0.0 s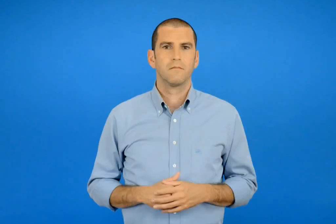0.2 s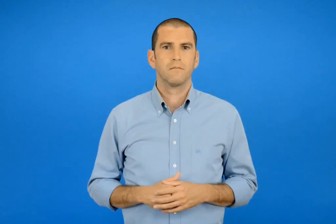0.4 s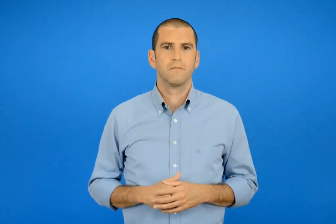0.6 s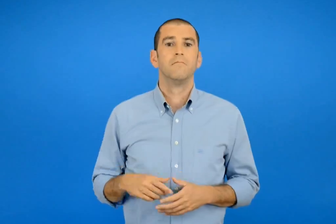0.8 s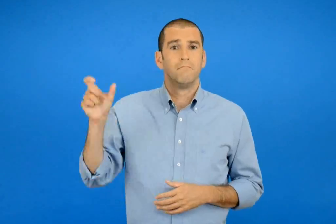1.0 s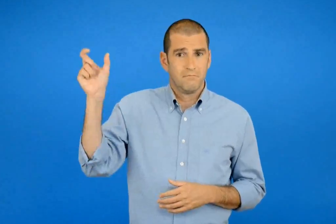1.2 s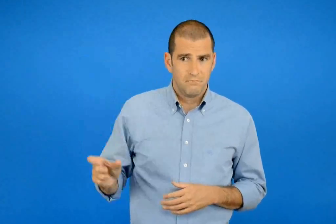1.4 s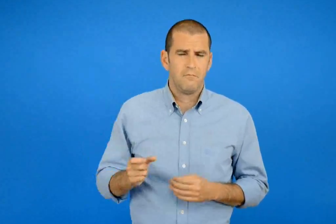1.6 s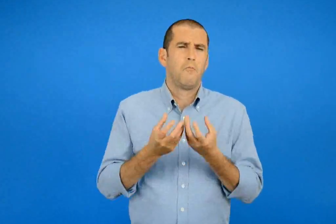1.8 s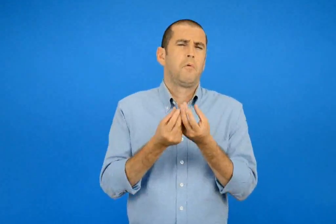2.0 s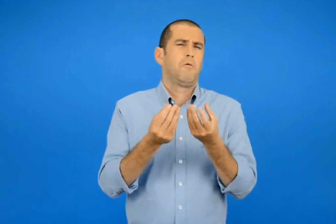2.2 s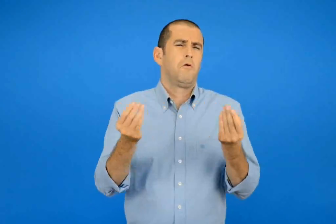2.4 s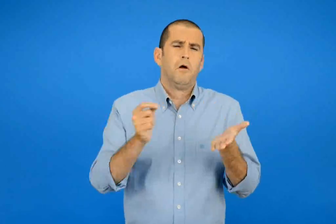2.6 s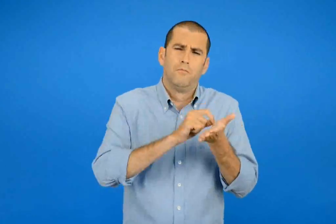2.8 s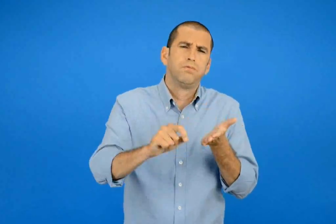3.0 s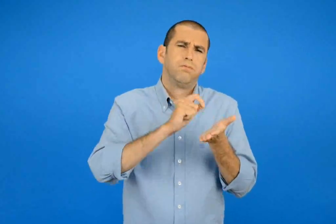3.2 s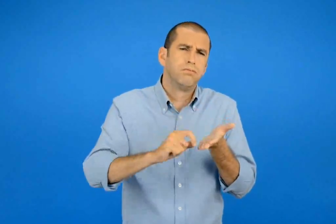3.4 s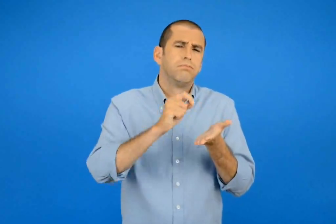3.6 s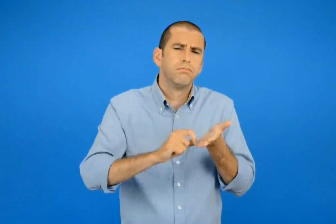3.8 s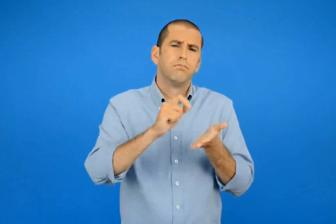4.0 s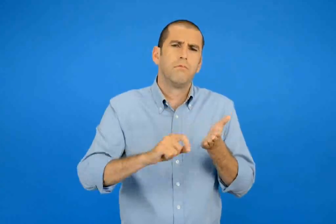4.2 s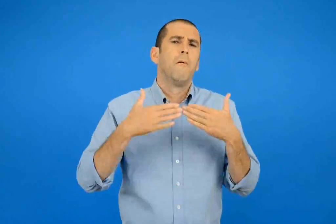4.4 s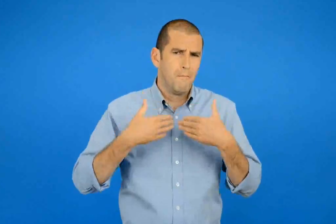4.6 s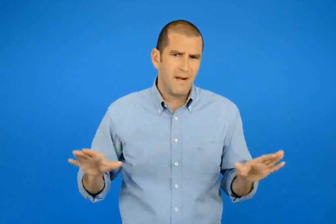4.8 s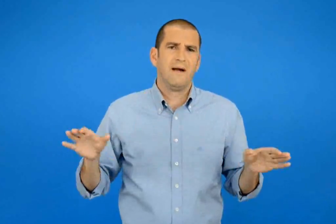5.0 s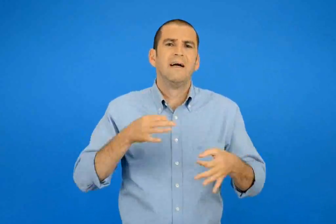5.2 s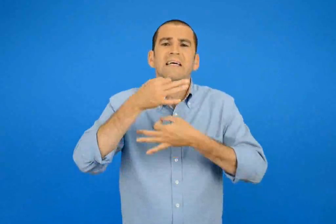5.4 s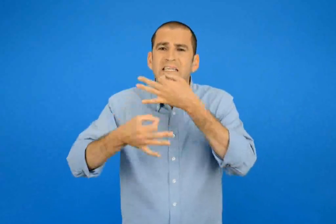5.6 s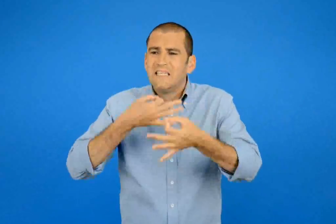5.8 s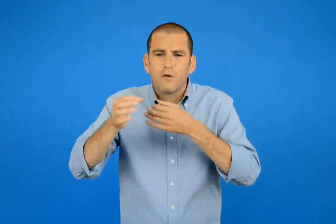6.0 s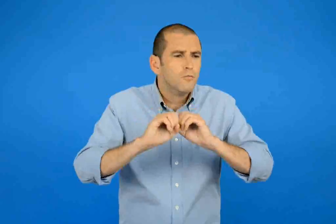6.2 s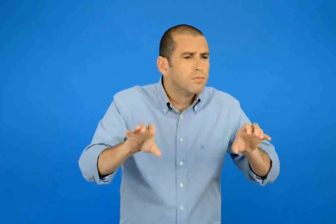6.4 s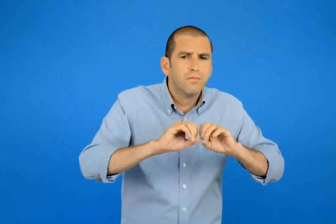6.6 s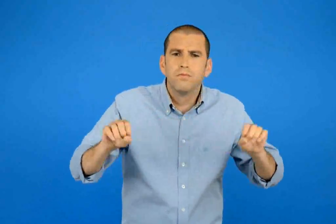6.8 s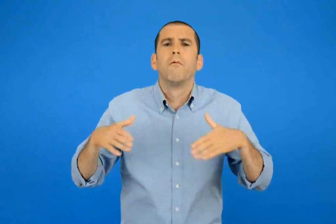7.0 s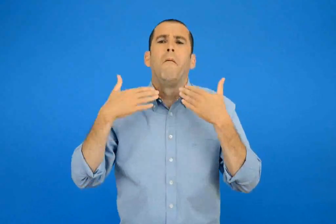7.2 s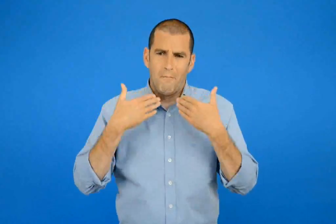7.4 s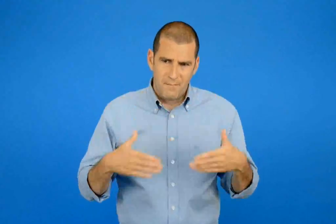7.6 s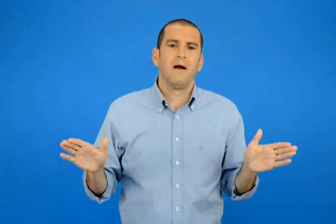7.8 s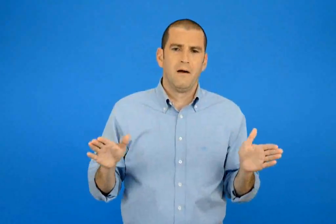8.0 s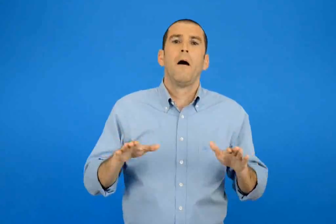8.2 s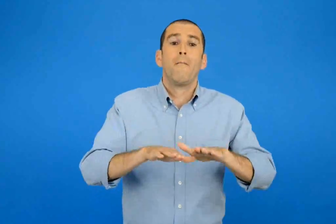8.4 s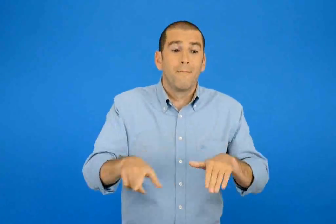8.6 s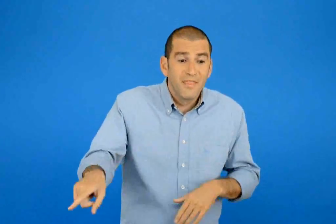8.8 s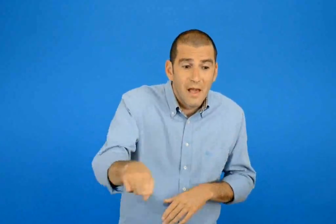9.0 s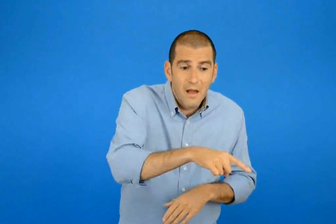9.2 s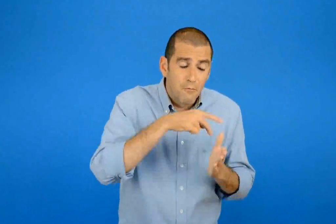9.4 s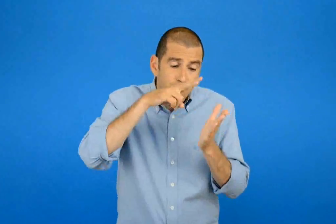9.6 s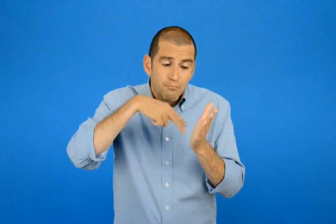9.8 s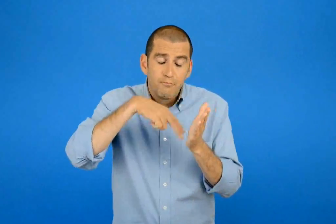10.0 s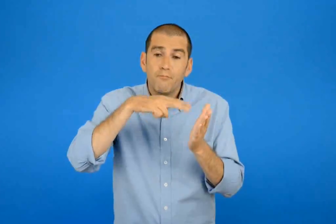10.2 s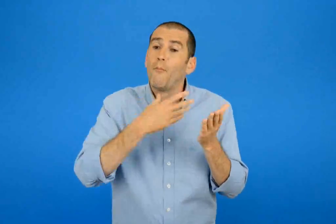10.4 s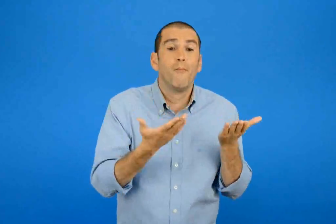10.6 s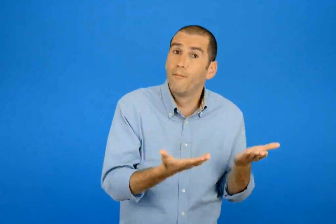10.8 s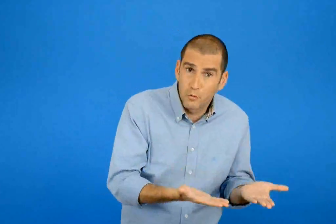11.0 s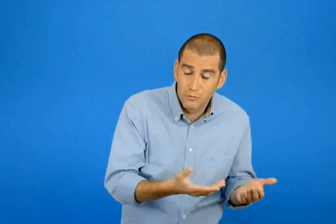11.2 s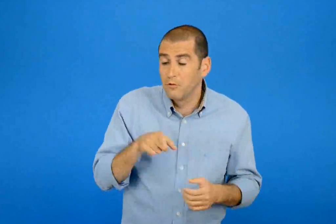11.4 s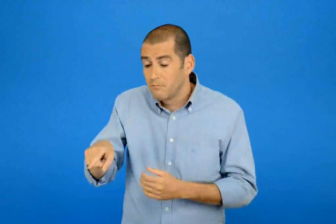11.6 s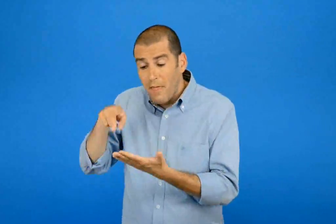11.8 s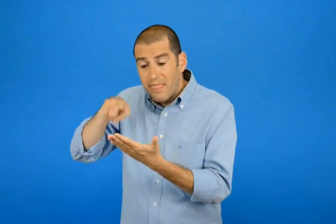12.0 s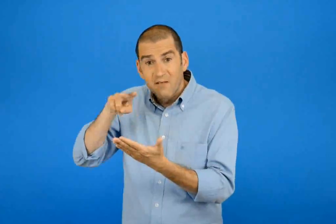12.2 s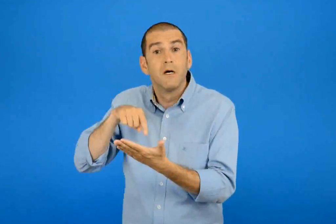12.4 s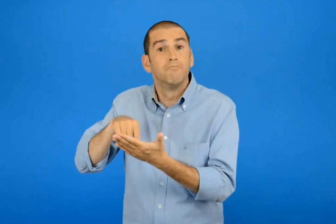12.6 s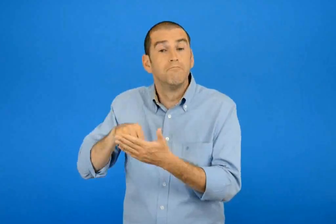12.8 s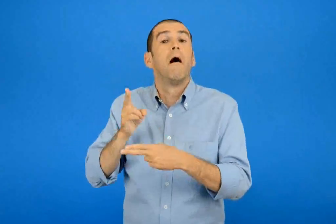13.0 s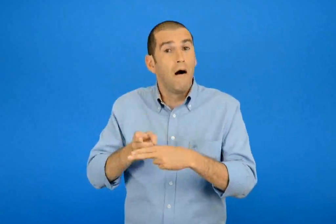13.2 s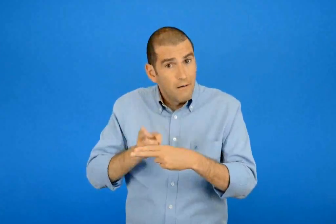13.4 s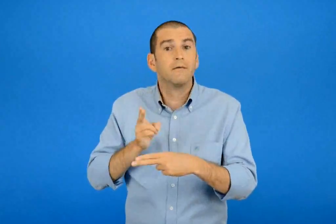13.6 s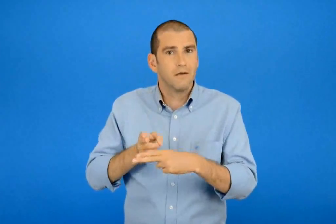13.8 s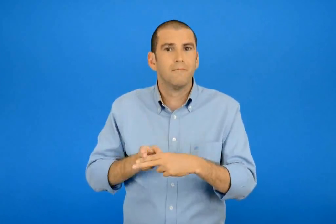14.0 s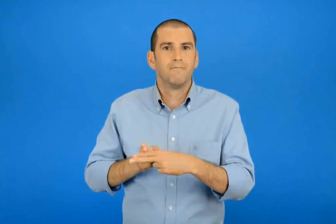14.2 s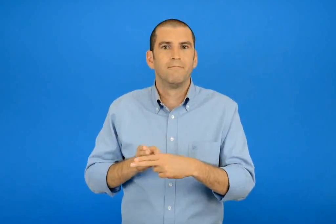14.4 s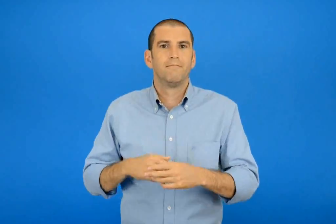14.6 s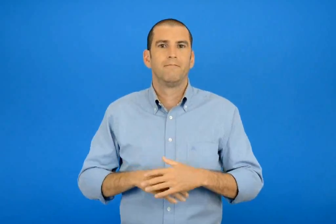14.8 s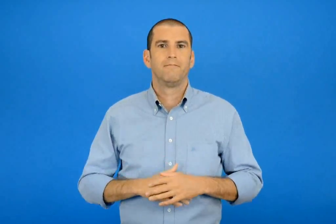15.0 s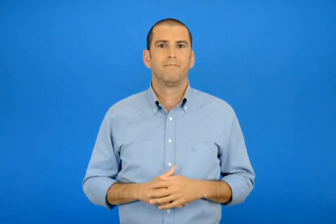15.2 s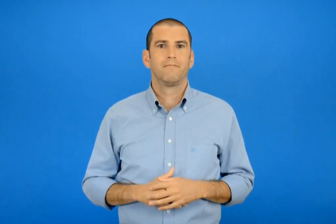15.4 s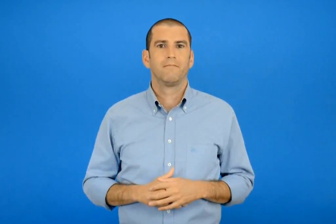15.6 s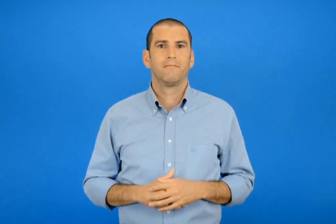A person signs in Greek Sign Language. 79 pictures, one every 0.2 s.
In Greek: κι έγραψε πάμπολλα συγγράμματα και έδωσε συμβουλές πως να διαβάζουν τα παιδιά πόση αξία έχει το διάβασμα
